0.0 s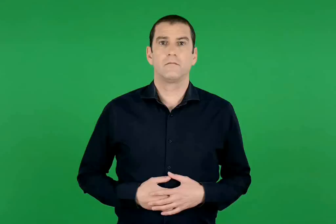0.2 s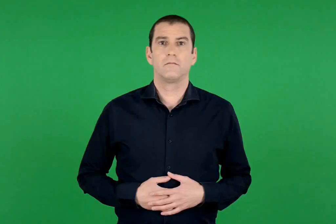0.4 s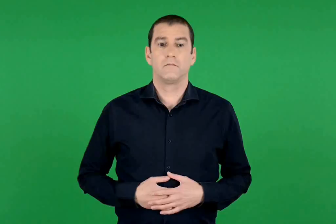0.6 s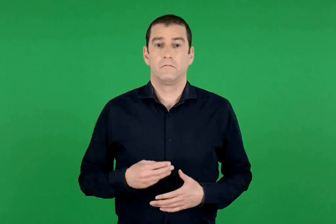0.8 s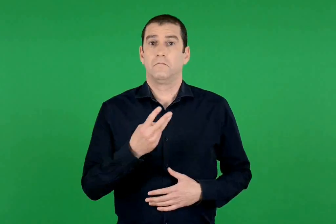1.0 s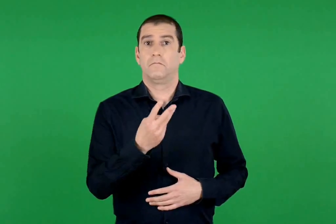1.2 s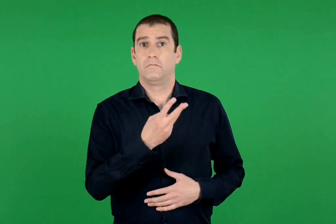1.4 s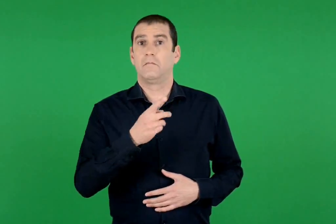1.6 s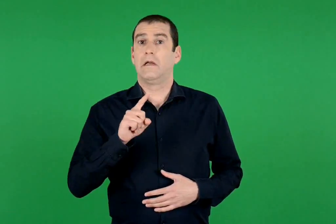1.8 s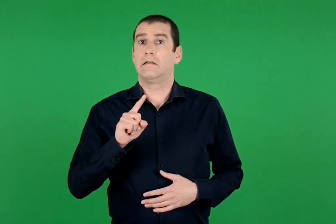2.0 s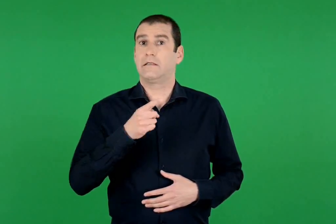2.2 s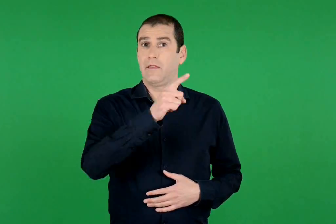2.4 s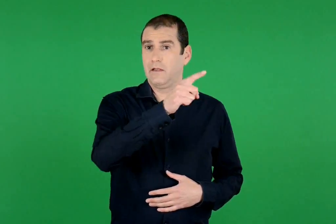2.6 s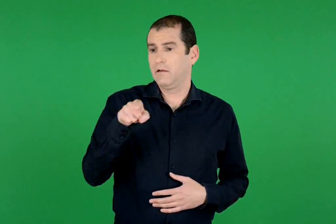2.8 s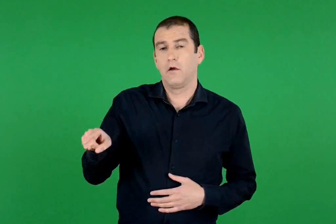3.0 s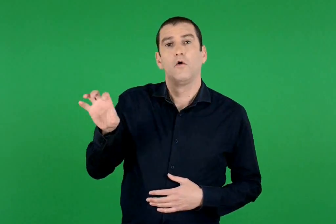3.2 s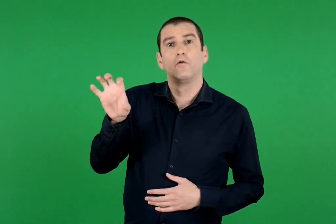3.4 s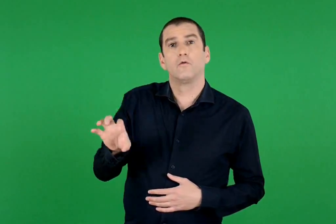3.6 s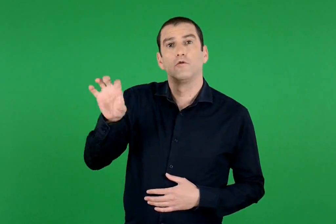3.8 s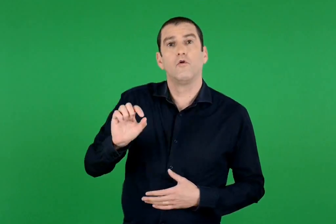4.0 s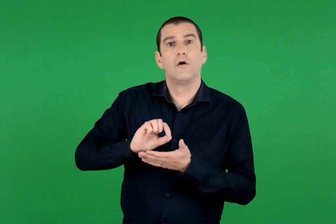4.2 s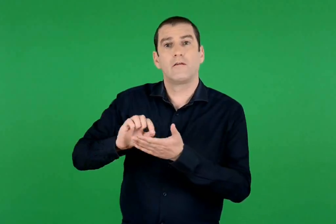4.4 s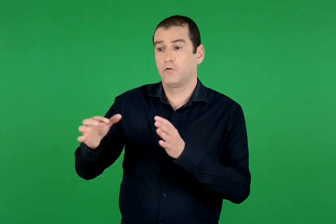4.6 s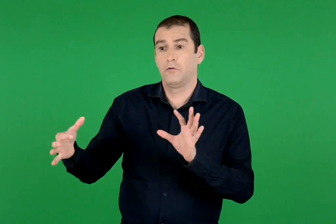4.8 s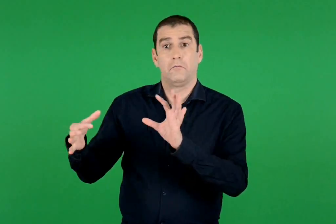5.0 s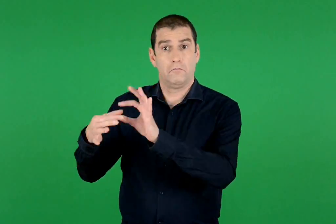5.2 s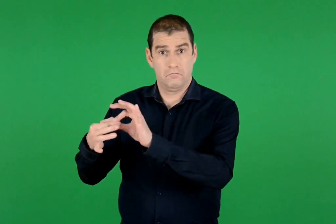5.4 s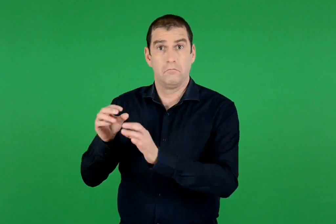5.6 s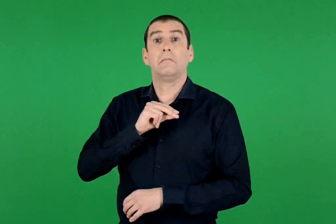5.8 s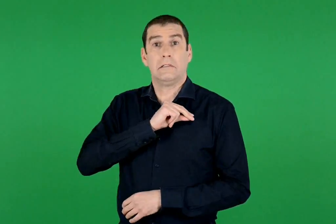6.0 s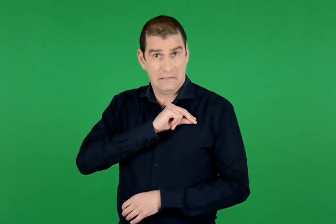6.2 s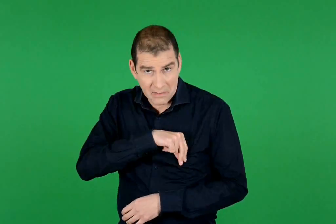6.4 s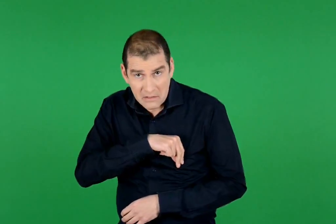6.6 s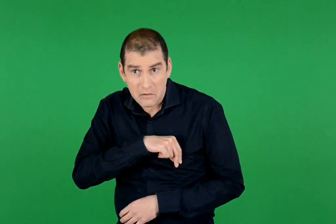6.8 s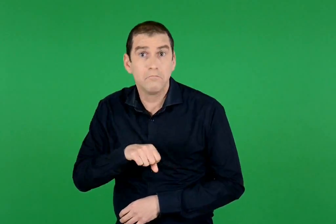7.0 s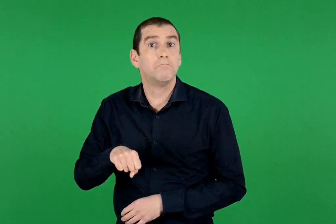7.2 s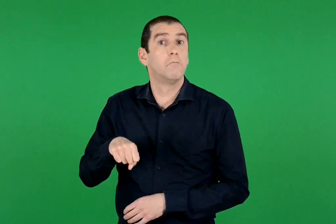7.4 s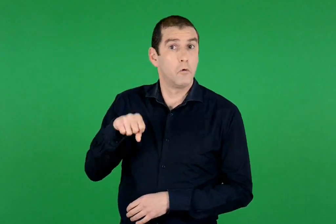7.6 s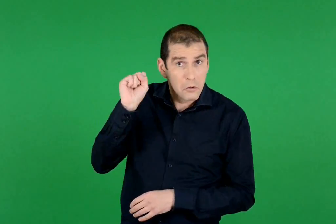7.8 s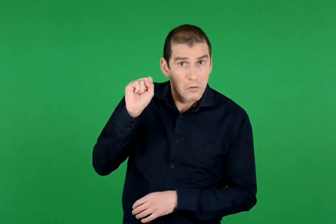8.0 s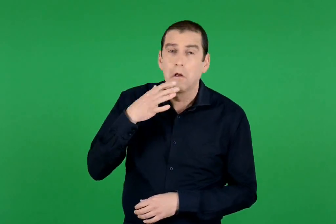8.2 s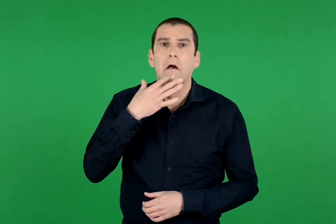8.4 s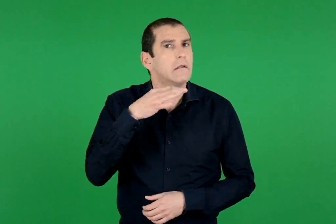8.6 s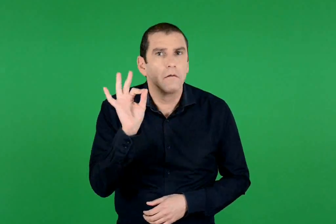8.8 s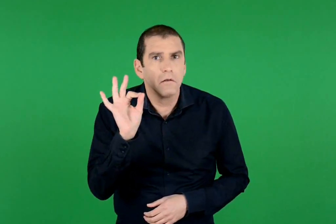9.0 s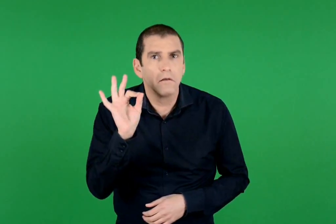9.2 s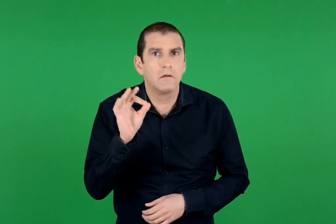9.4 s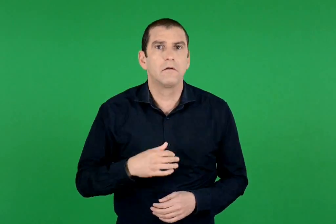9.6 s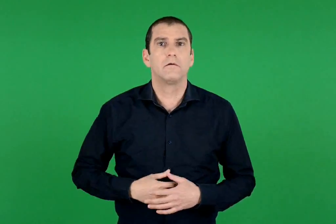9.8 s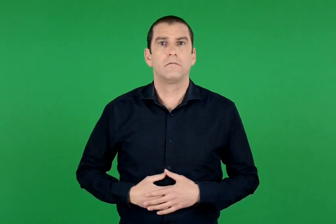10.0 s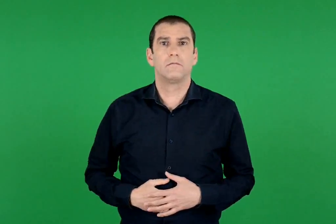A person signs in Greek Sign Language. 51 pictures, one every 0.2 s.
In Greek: τους συμφέρει να πάνε μέσω τουριστικού γραφείου ή όχι και γιατί ;
